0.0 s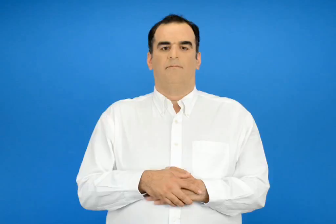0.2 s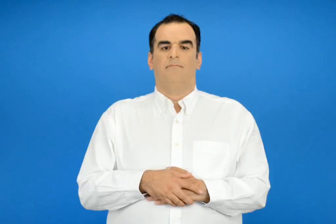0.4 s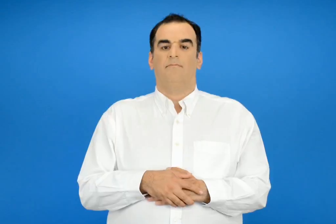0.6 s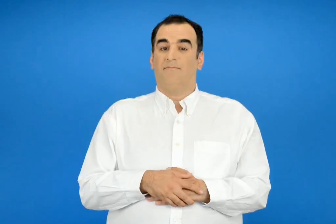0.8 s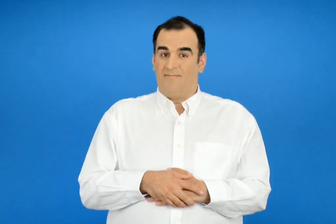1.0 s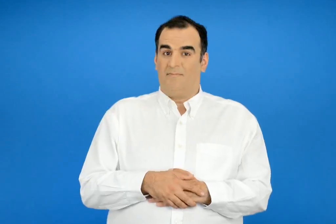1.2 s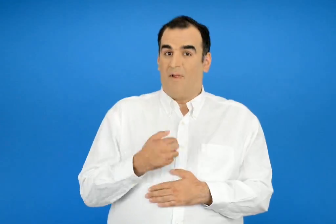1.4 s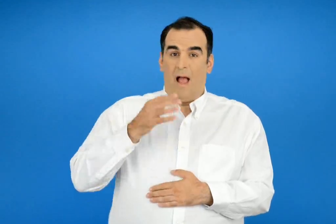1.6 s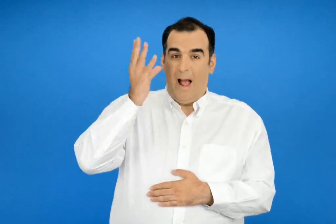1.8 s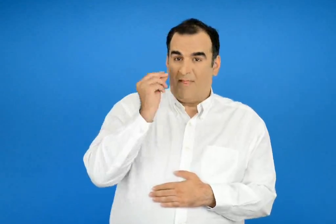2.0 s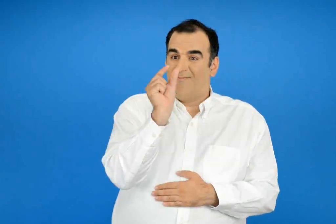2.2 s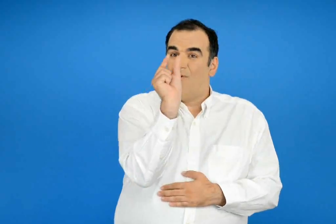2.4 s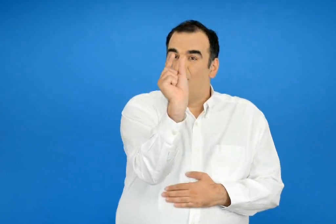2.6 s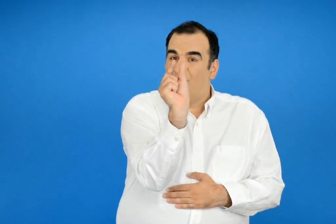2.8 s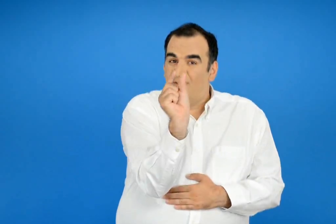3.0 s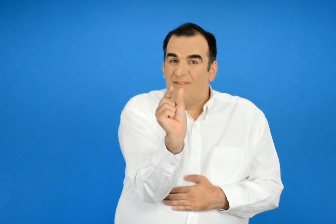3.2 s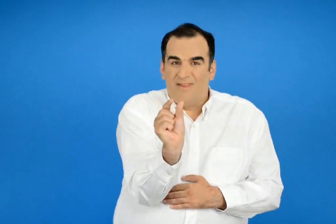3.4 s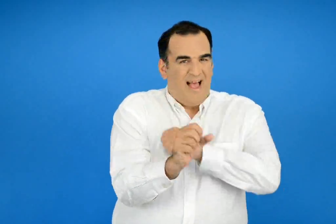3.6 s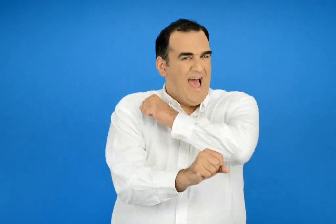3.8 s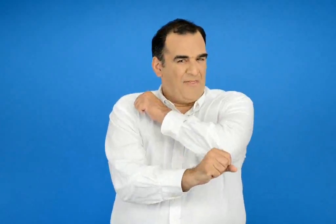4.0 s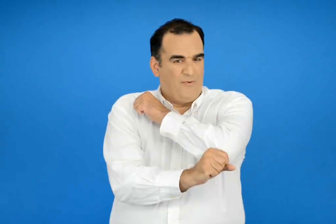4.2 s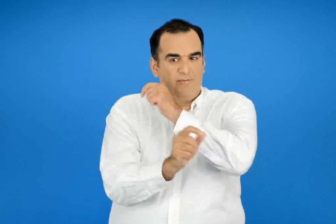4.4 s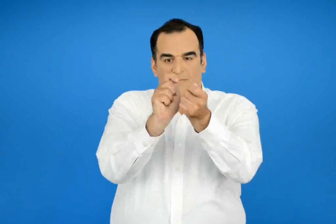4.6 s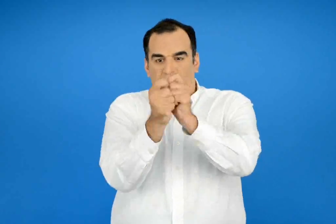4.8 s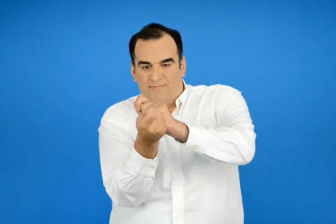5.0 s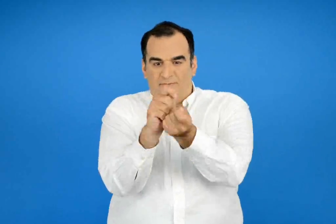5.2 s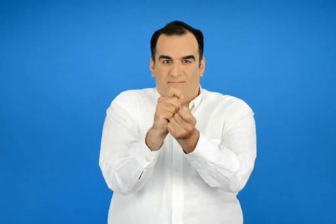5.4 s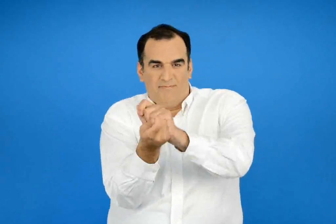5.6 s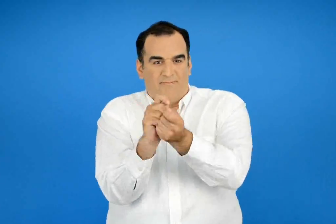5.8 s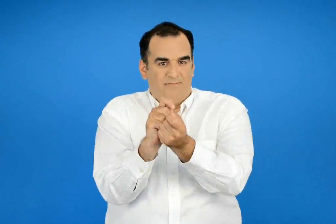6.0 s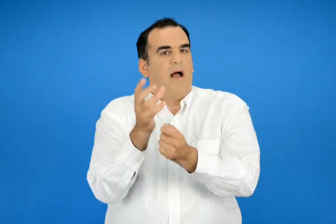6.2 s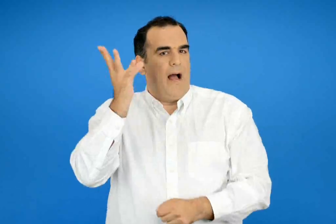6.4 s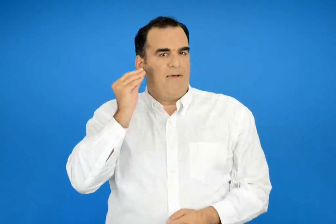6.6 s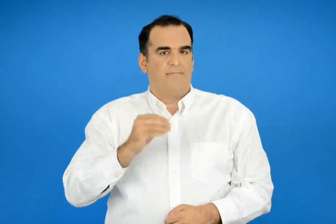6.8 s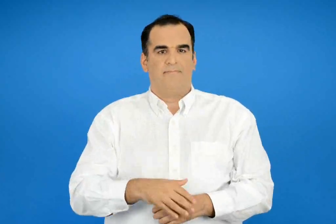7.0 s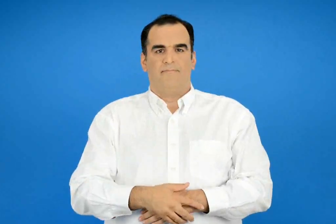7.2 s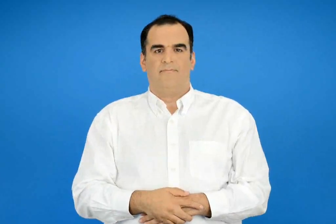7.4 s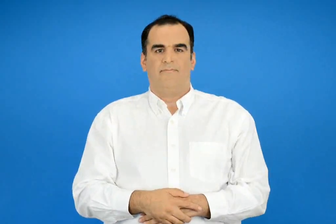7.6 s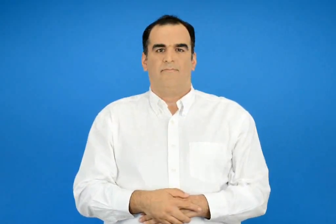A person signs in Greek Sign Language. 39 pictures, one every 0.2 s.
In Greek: έμαθα το οριστικό άρθρο και τις μορφές που παίρνει
